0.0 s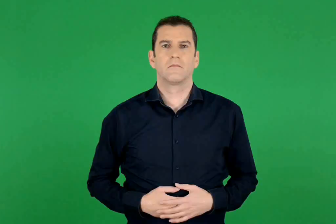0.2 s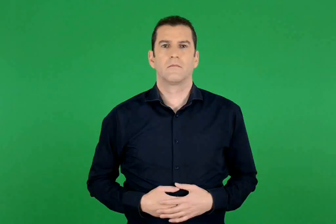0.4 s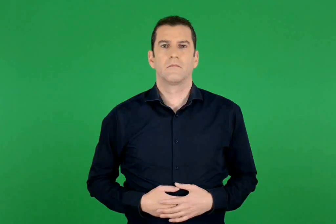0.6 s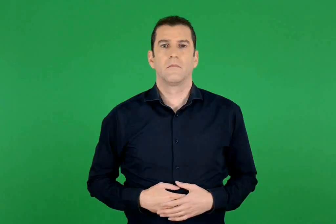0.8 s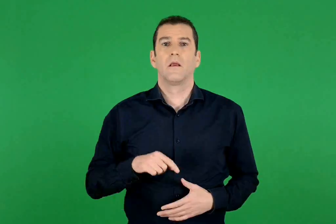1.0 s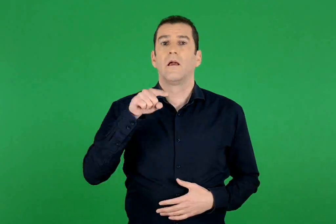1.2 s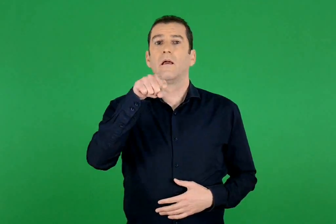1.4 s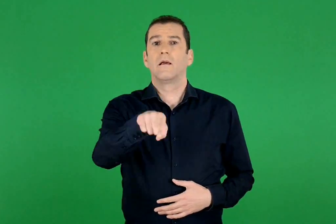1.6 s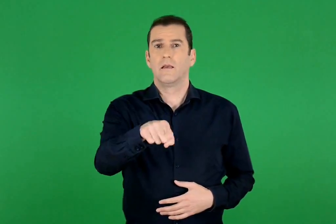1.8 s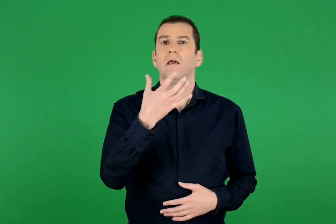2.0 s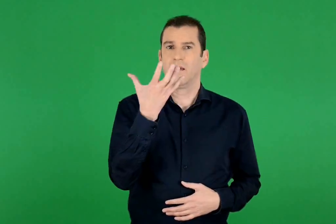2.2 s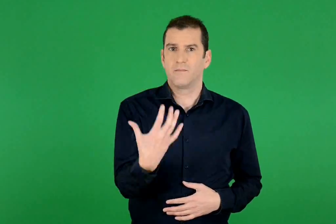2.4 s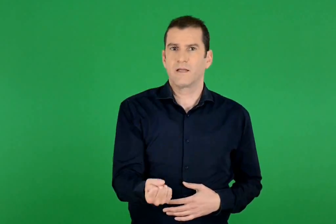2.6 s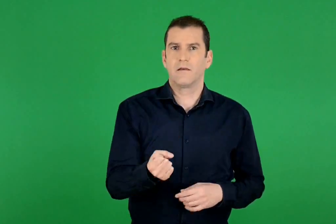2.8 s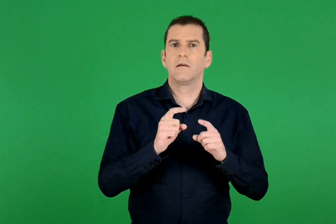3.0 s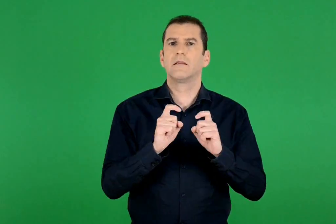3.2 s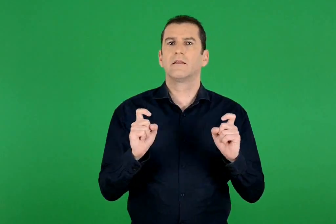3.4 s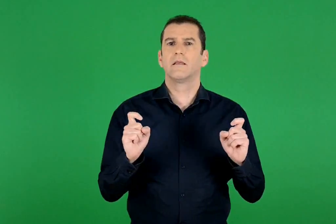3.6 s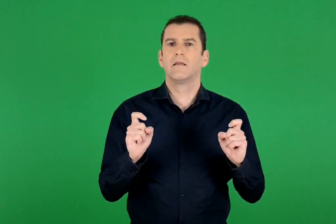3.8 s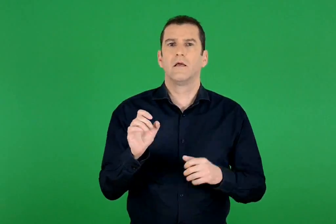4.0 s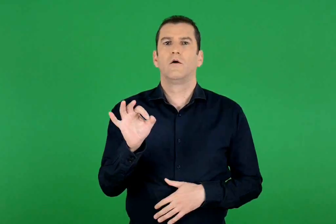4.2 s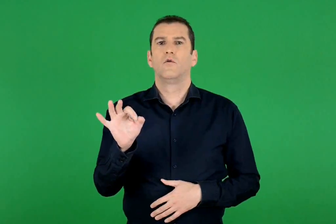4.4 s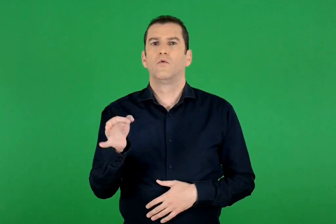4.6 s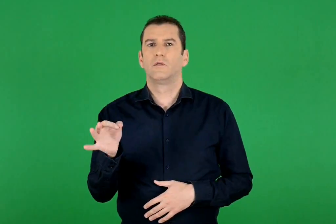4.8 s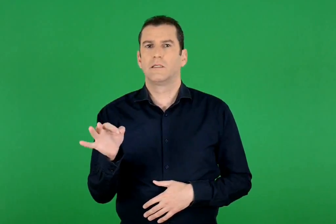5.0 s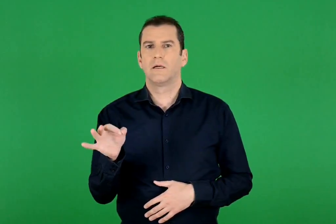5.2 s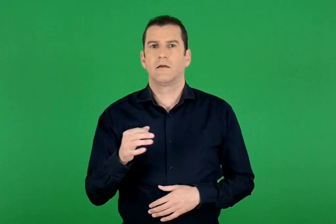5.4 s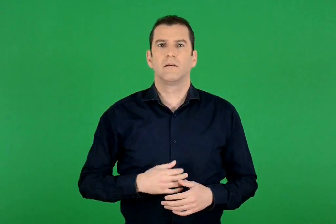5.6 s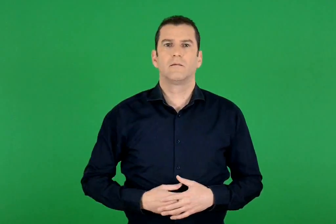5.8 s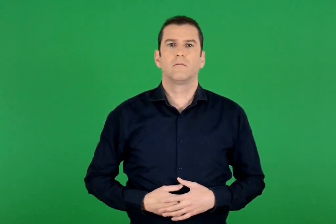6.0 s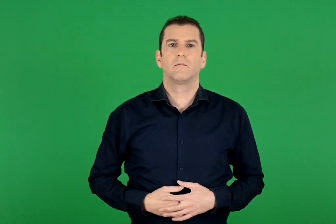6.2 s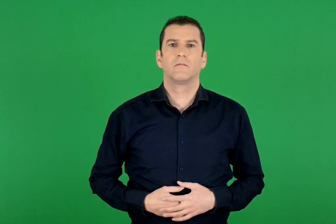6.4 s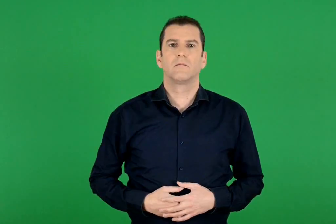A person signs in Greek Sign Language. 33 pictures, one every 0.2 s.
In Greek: τι υπάρχει εκεί ουσιαστικά
